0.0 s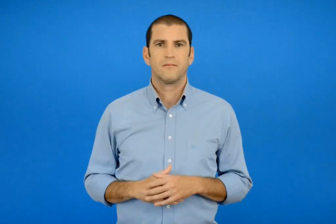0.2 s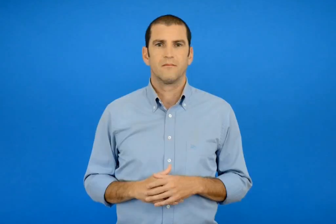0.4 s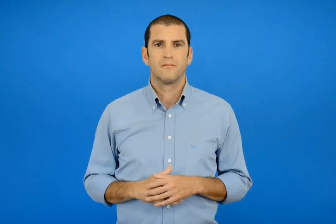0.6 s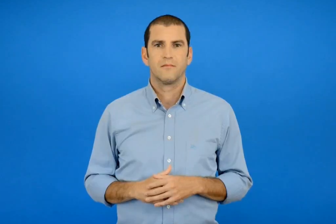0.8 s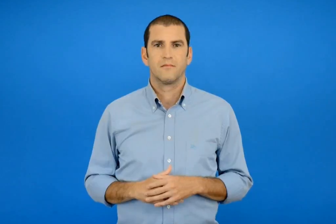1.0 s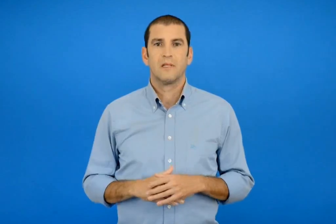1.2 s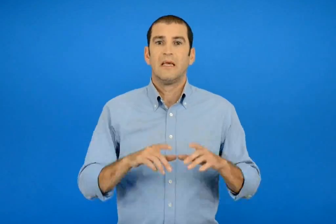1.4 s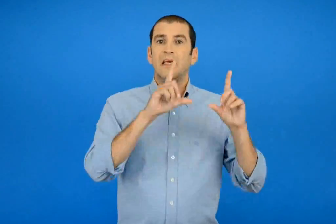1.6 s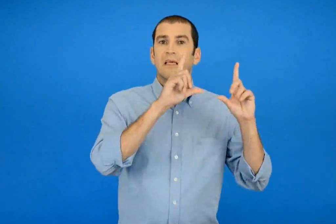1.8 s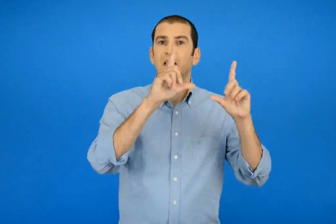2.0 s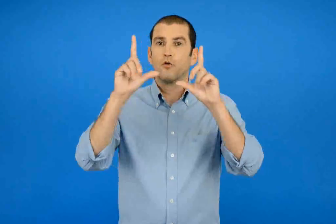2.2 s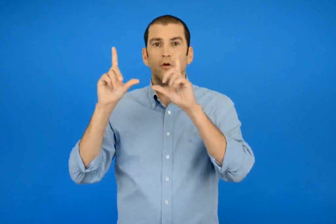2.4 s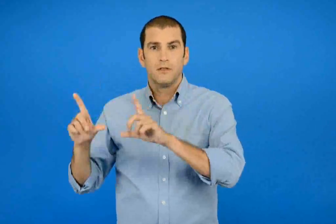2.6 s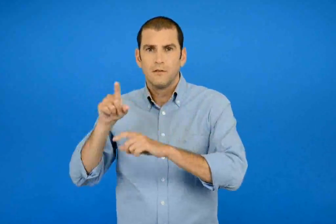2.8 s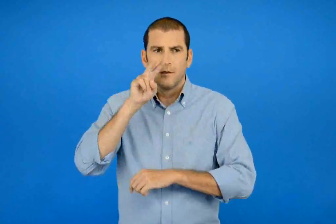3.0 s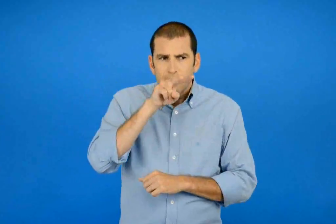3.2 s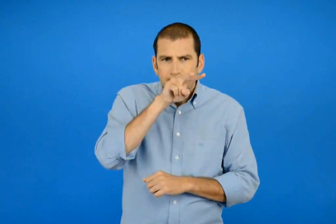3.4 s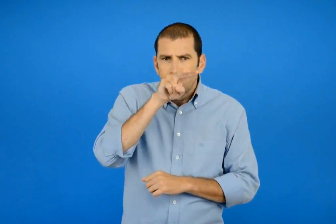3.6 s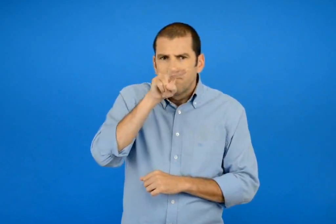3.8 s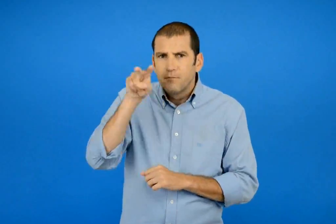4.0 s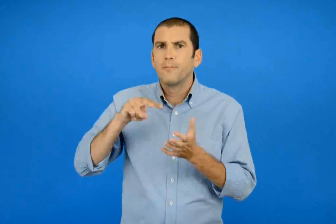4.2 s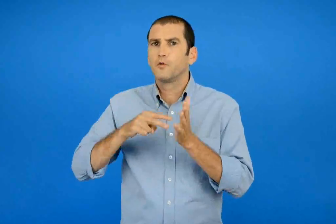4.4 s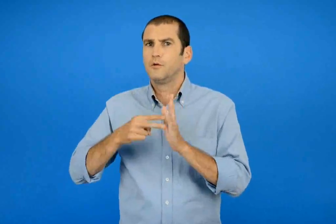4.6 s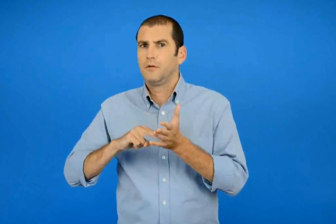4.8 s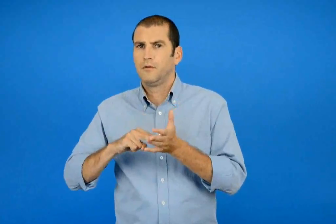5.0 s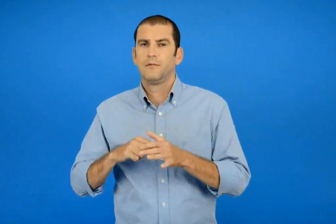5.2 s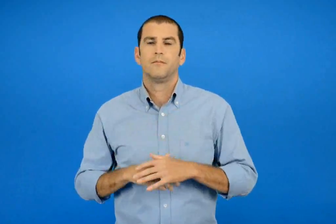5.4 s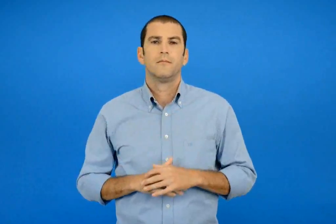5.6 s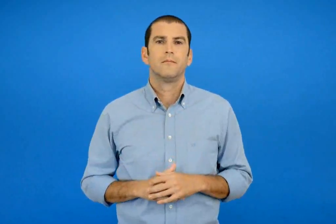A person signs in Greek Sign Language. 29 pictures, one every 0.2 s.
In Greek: πρόσεξε τις εικόνες
